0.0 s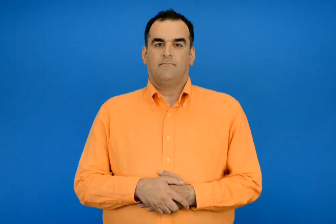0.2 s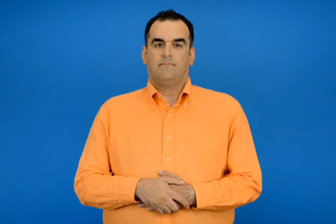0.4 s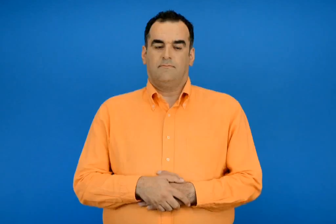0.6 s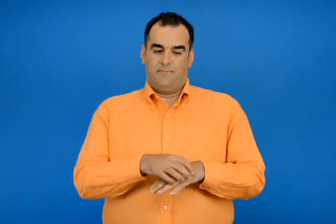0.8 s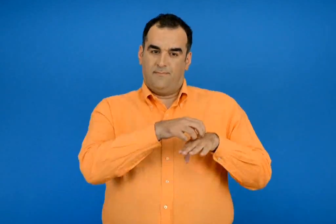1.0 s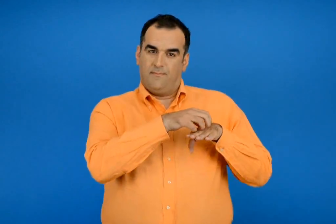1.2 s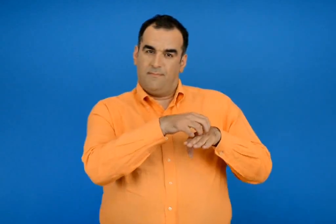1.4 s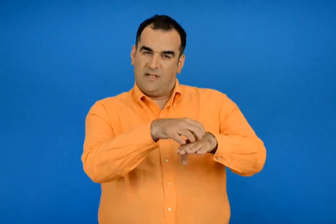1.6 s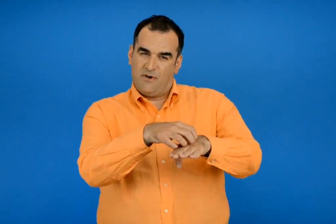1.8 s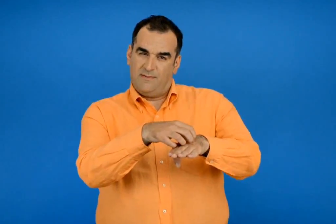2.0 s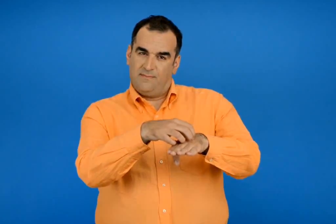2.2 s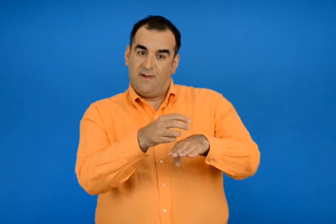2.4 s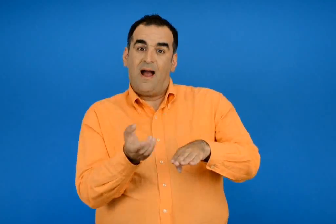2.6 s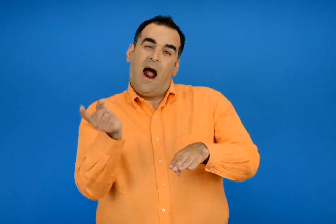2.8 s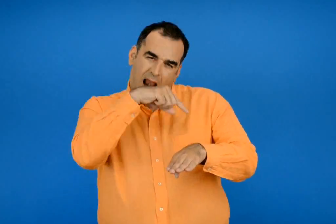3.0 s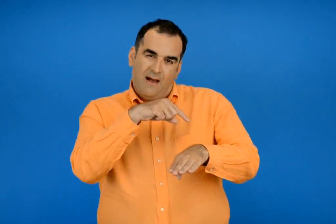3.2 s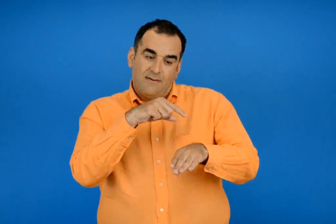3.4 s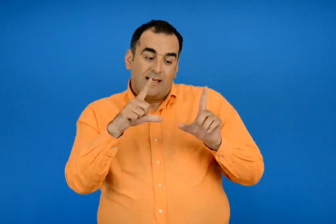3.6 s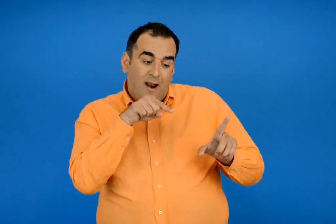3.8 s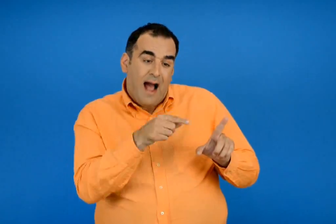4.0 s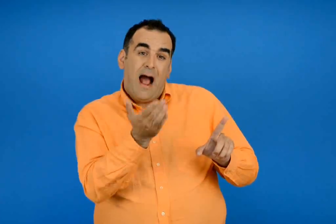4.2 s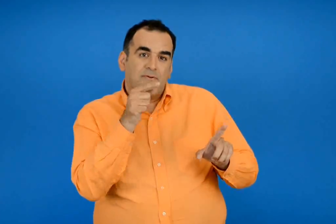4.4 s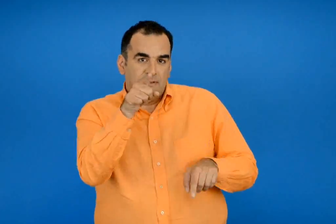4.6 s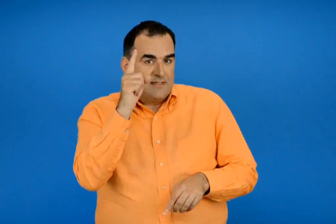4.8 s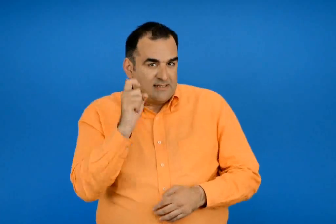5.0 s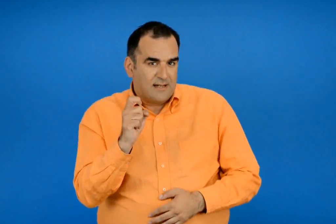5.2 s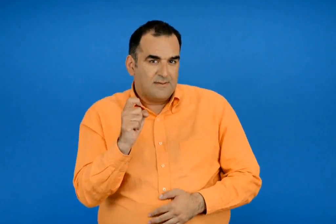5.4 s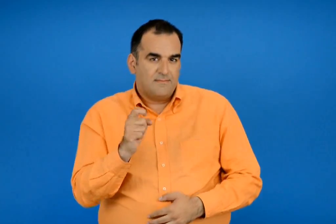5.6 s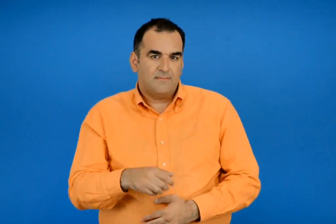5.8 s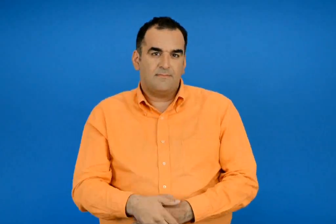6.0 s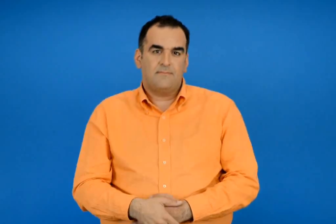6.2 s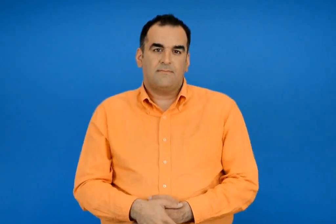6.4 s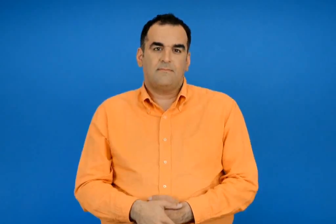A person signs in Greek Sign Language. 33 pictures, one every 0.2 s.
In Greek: ξέρετε αλλά μέσα μεταφοράς που δεν υπάρχουν στην εικόνα ;
